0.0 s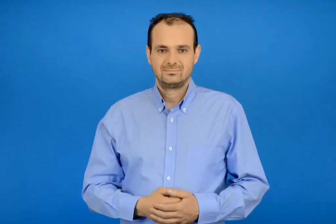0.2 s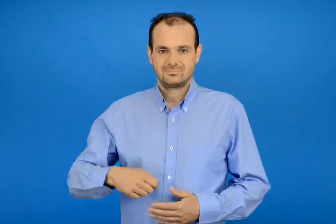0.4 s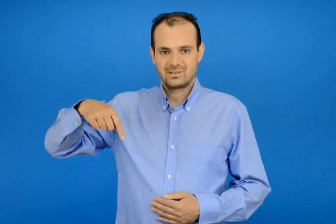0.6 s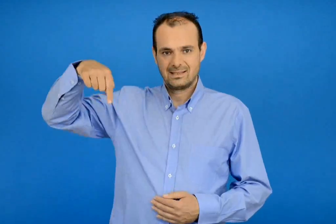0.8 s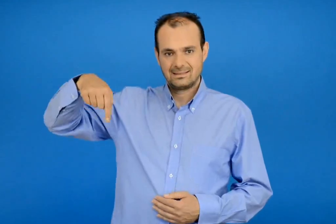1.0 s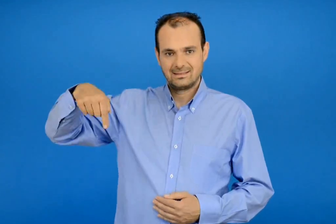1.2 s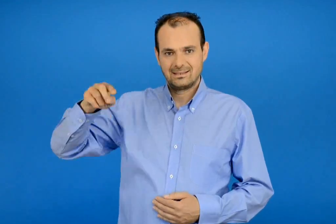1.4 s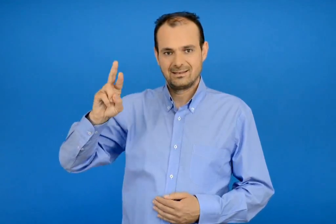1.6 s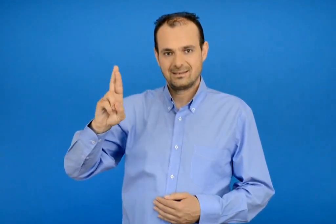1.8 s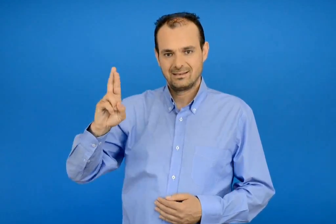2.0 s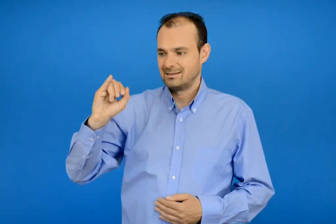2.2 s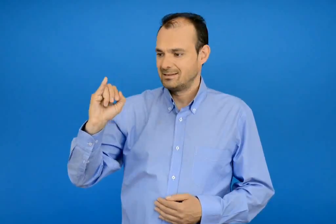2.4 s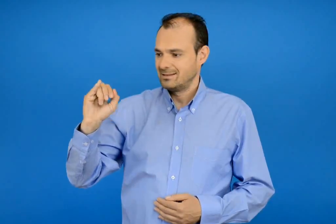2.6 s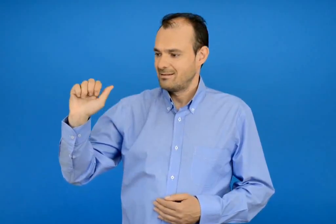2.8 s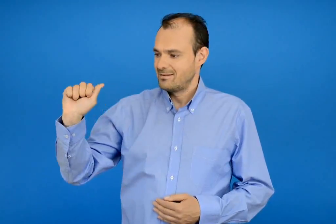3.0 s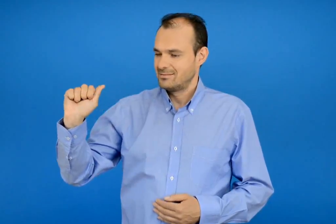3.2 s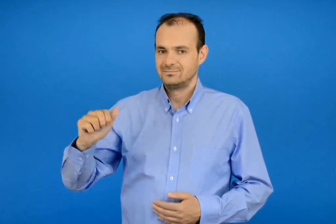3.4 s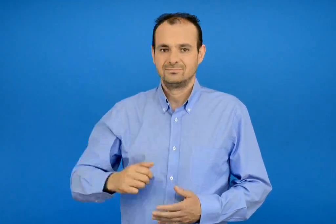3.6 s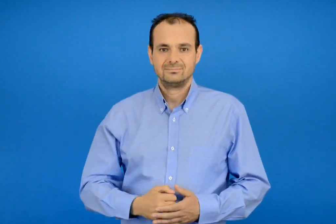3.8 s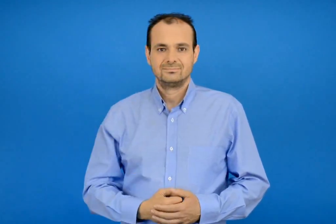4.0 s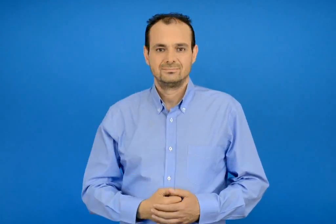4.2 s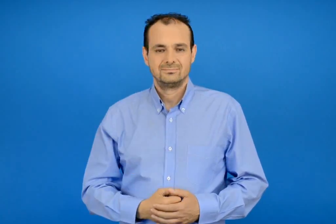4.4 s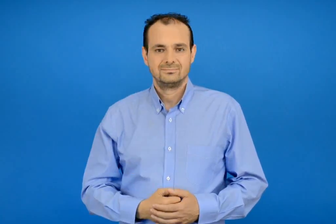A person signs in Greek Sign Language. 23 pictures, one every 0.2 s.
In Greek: τρία
